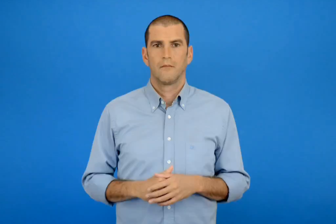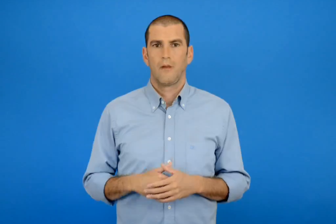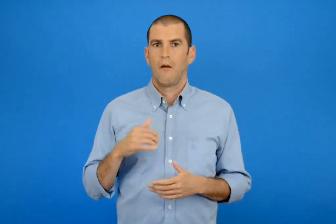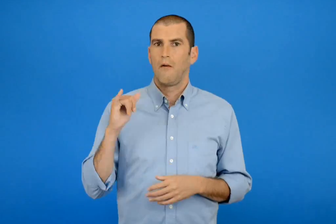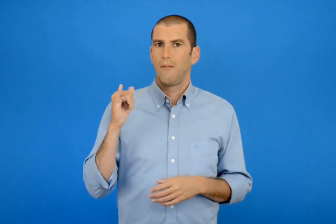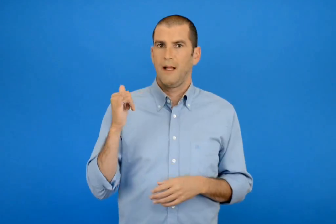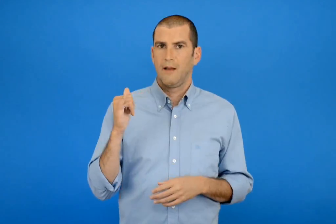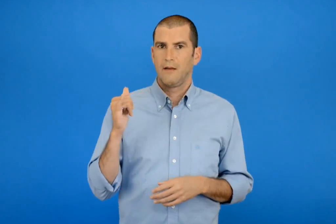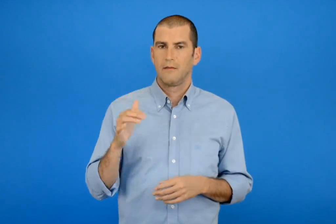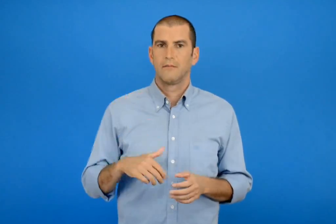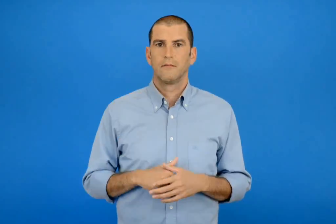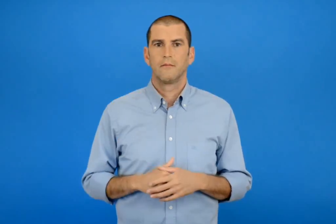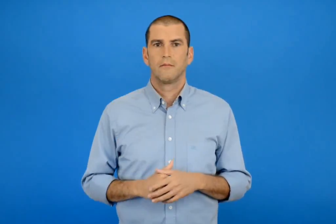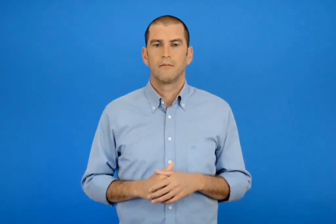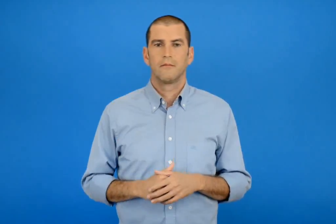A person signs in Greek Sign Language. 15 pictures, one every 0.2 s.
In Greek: μπλε
